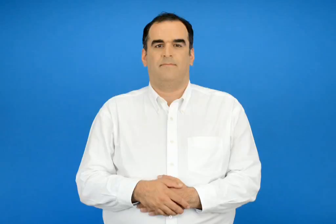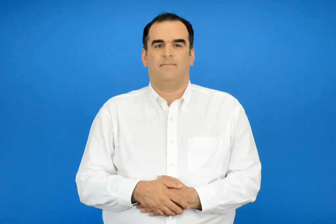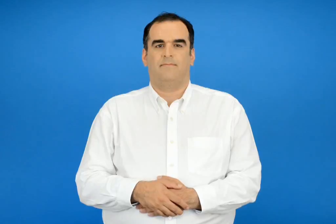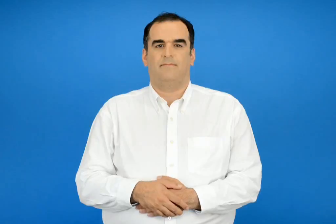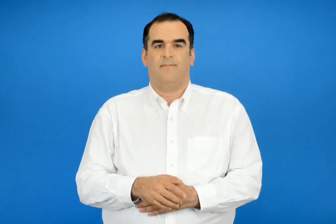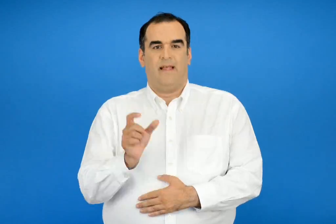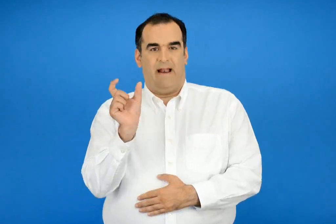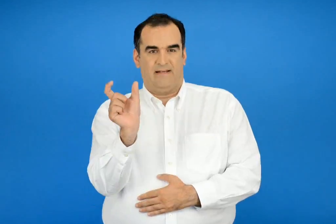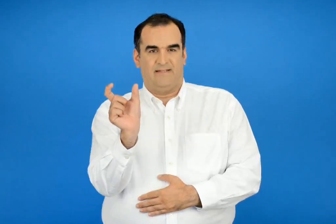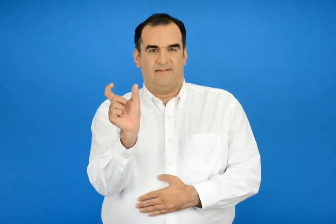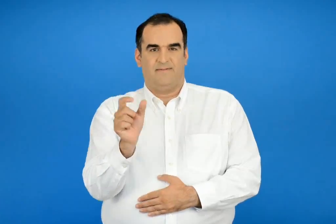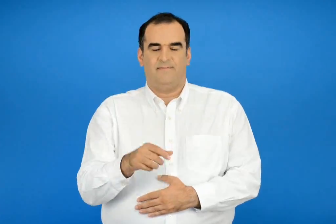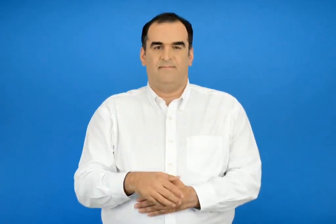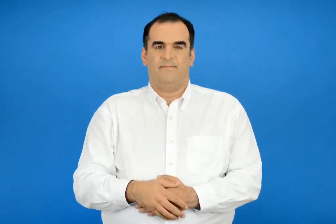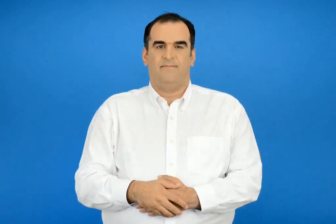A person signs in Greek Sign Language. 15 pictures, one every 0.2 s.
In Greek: λέξη
